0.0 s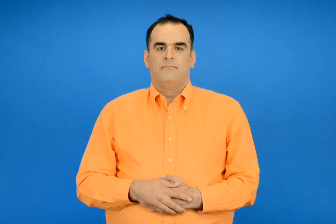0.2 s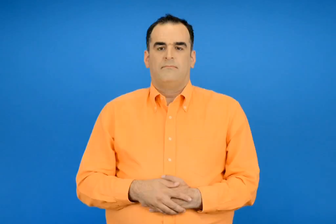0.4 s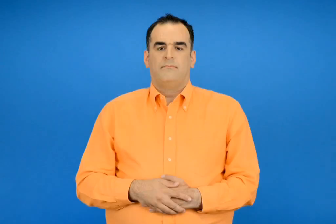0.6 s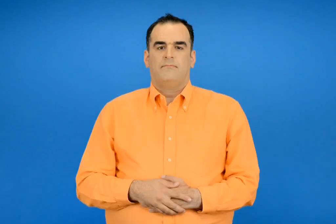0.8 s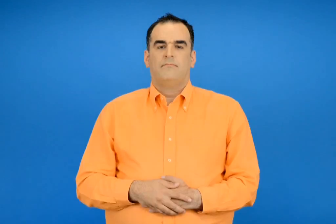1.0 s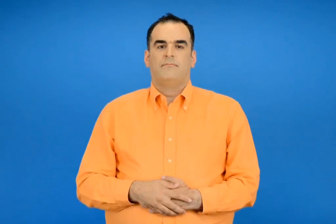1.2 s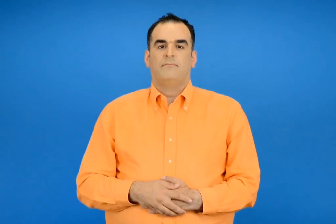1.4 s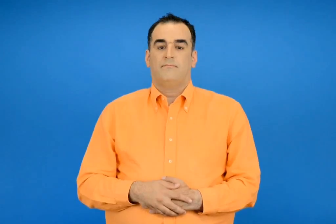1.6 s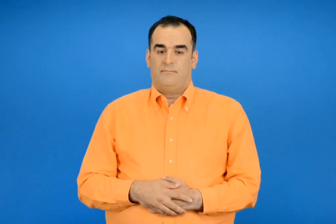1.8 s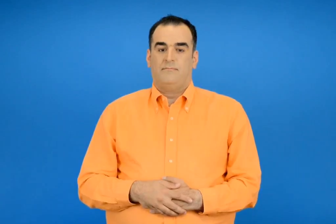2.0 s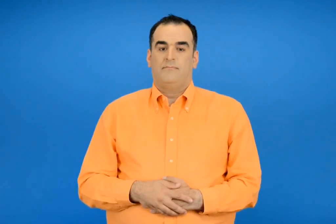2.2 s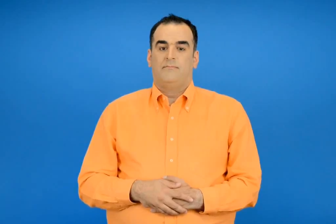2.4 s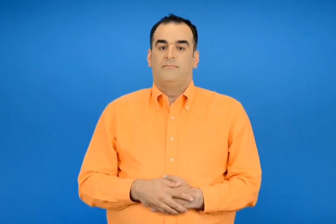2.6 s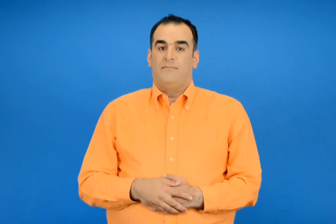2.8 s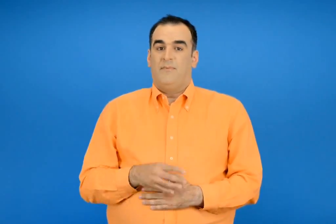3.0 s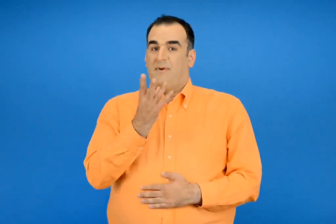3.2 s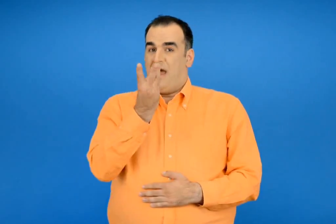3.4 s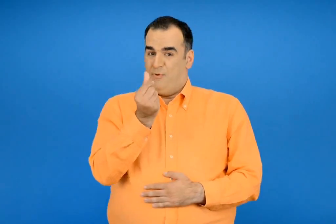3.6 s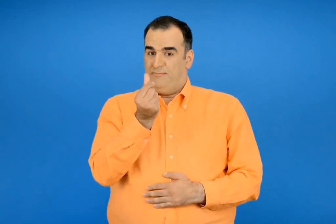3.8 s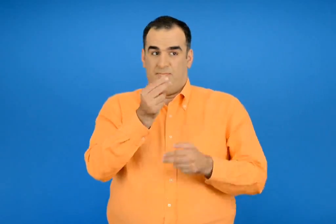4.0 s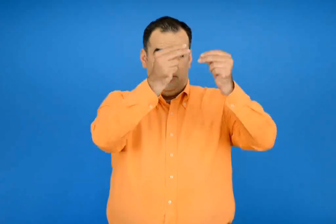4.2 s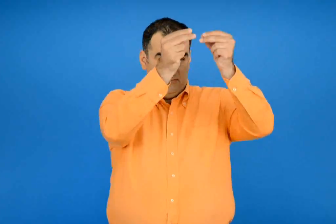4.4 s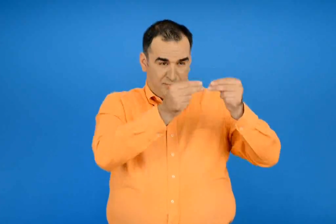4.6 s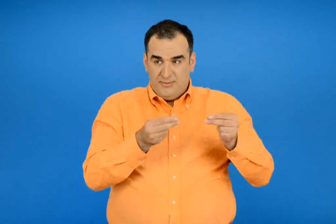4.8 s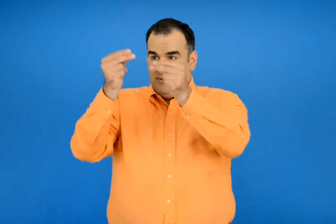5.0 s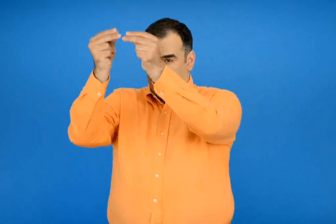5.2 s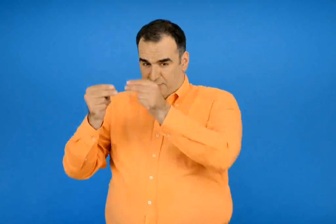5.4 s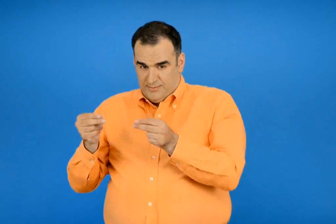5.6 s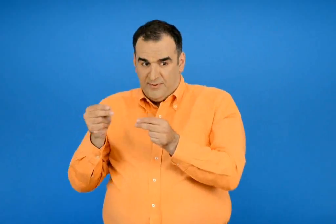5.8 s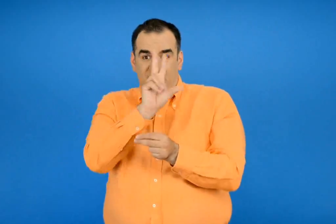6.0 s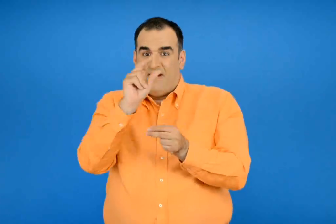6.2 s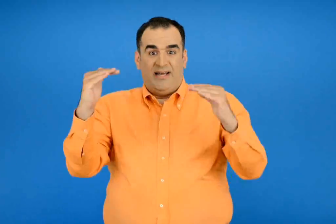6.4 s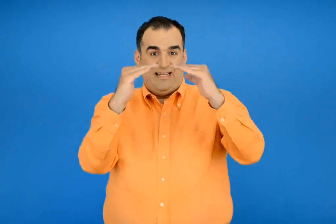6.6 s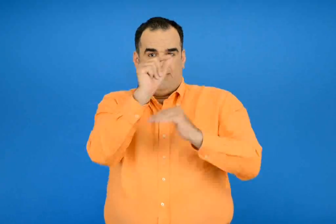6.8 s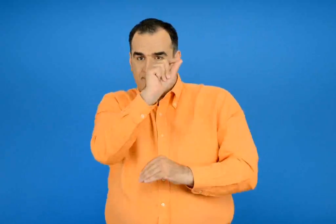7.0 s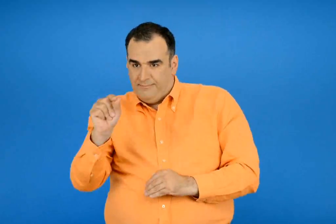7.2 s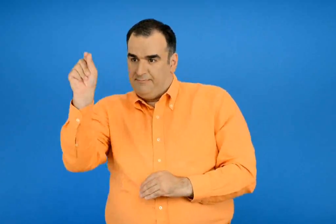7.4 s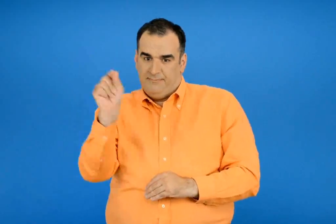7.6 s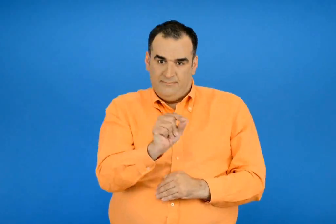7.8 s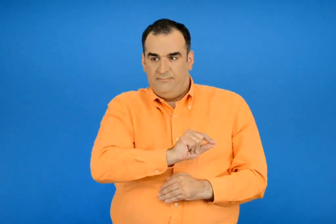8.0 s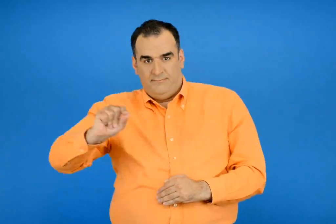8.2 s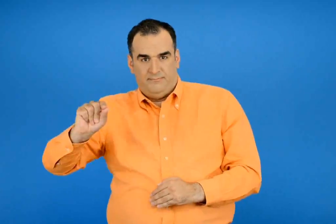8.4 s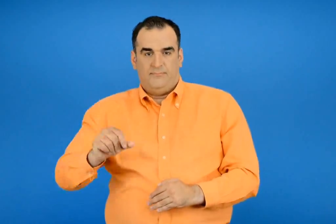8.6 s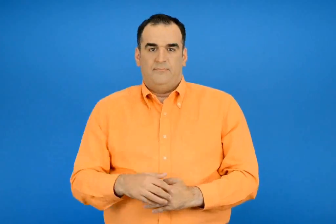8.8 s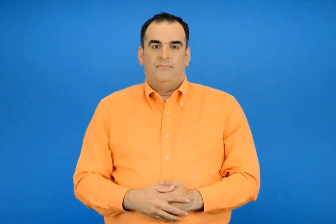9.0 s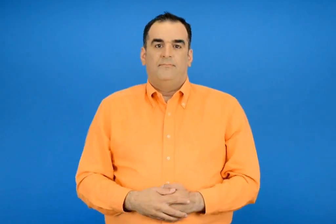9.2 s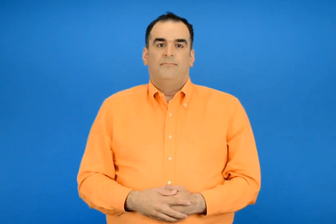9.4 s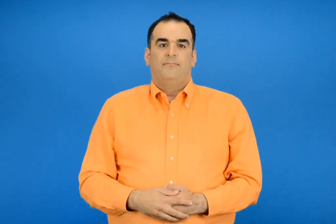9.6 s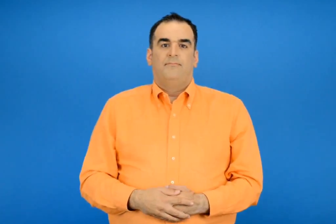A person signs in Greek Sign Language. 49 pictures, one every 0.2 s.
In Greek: αντιστοιχίζω όσα είναι ίσα
